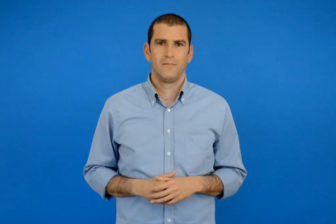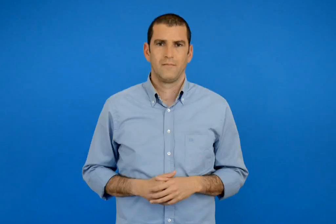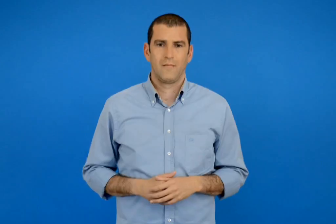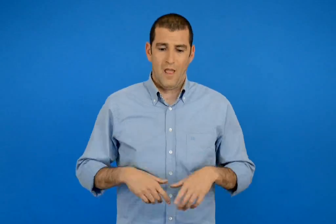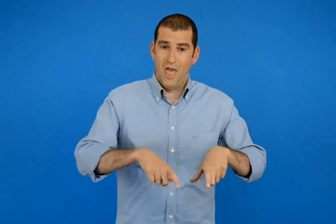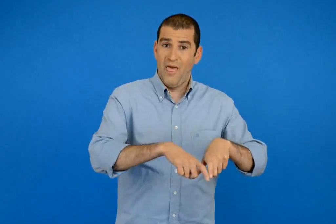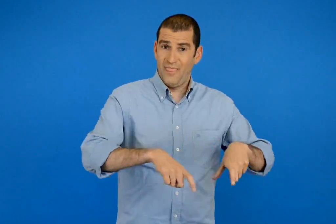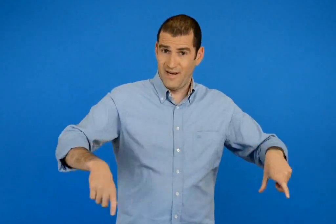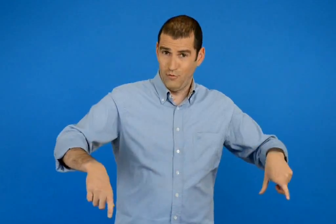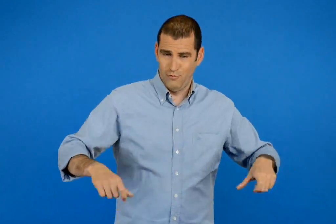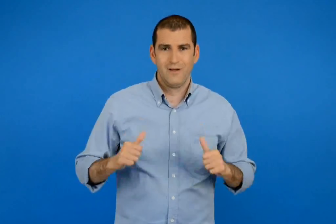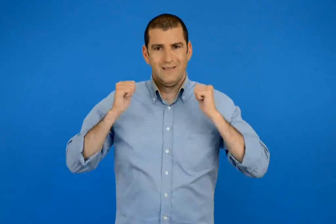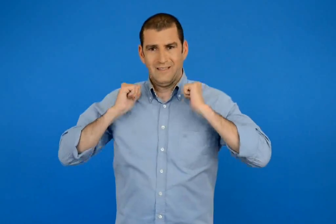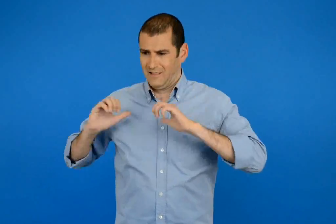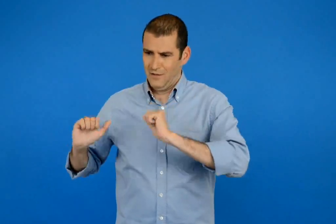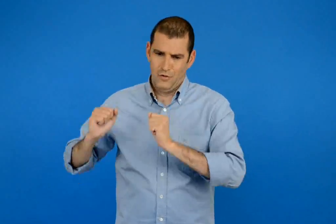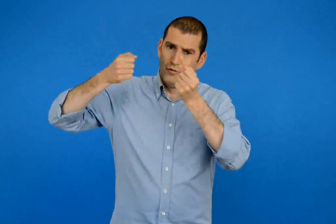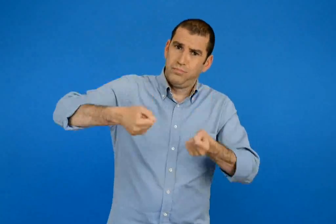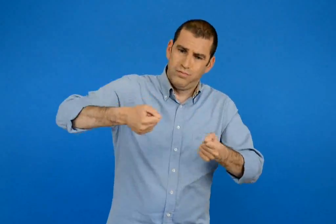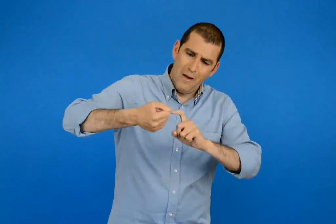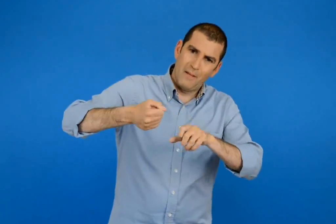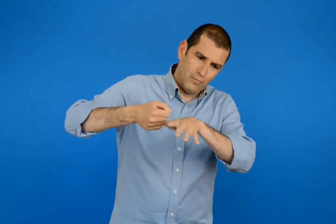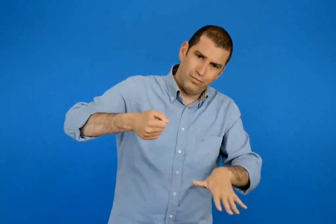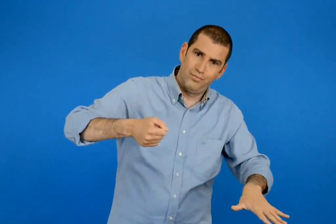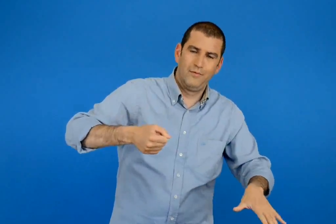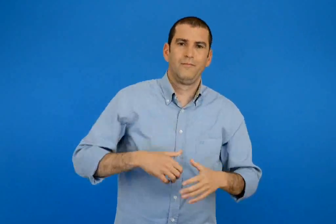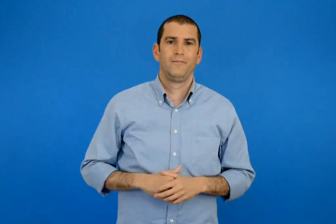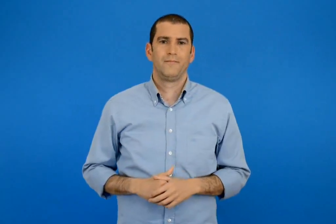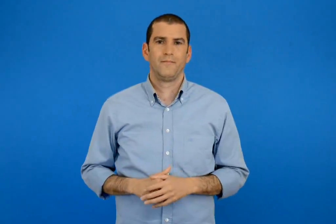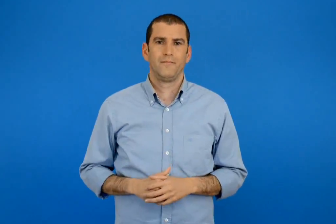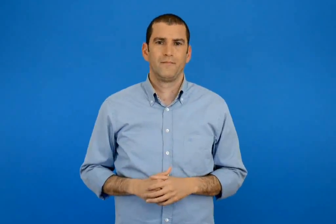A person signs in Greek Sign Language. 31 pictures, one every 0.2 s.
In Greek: αδειάζουμε όλα τα αντικείμενα της τσάντας πάνω στο θρανίο
